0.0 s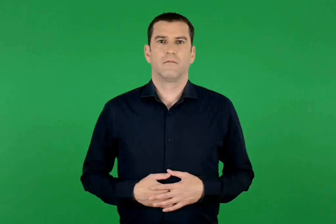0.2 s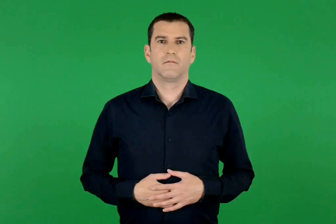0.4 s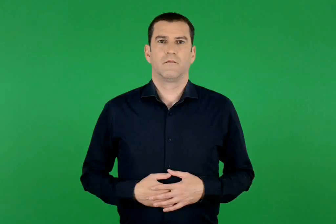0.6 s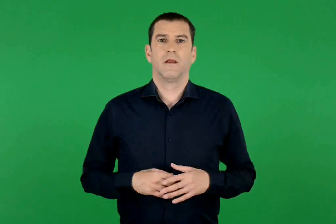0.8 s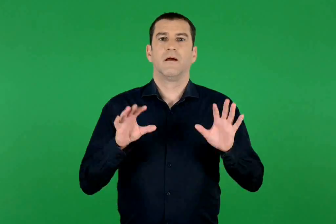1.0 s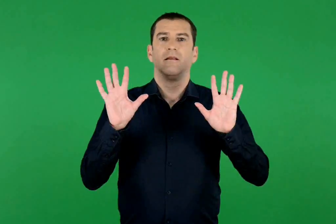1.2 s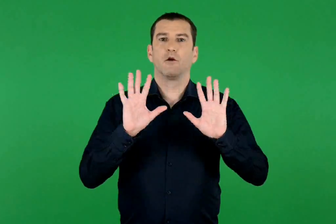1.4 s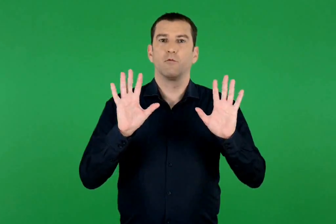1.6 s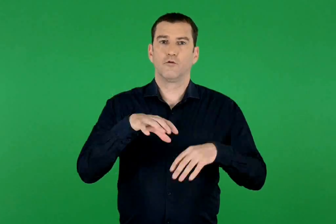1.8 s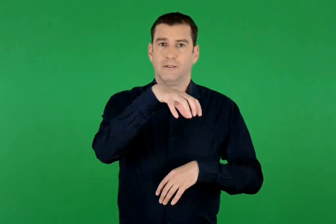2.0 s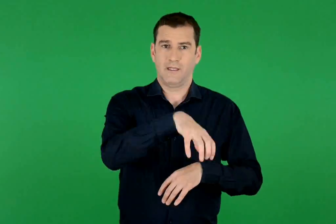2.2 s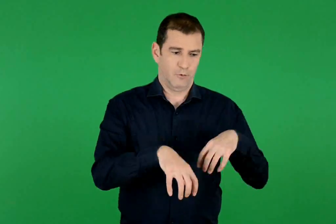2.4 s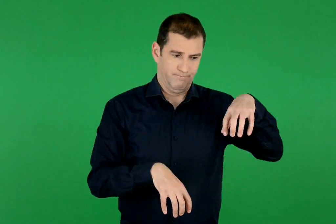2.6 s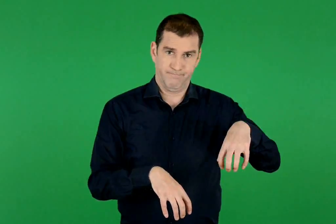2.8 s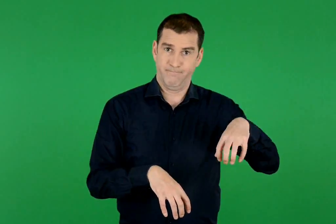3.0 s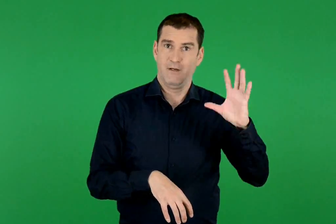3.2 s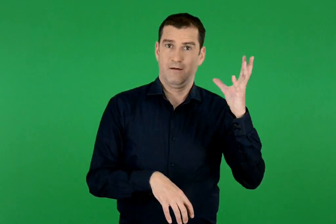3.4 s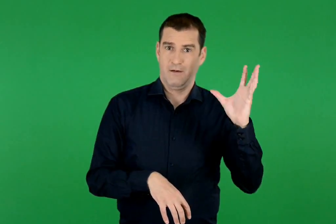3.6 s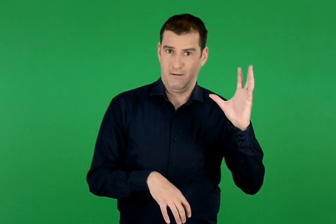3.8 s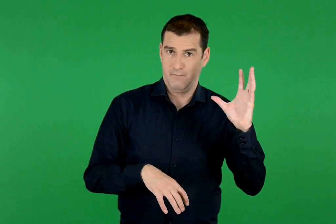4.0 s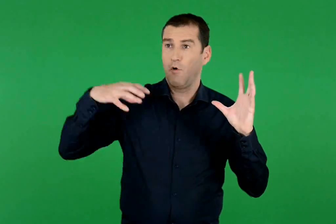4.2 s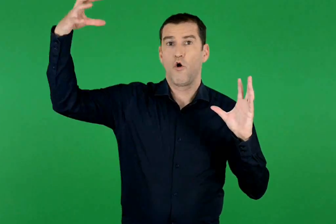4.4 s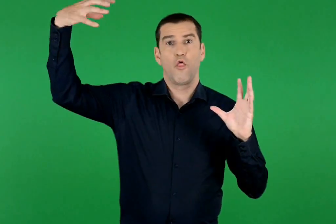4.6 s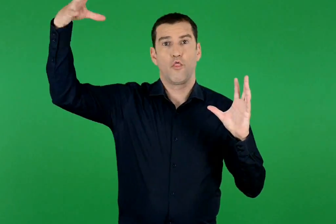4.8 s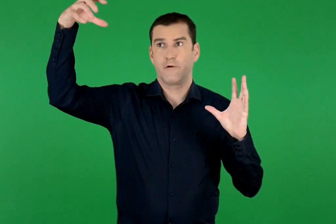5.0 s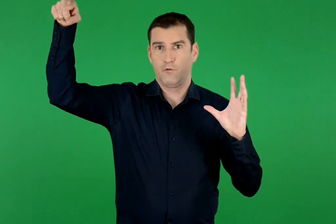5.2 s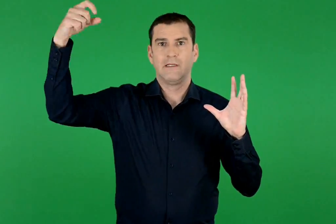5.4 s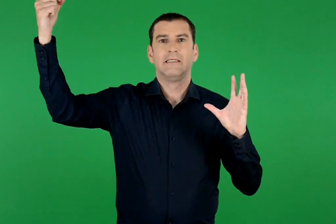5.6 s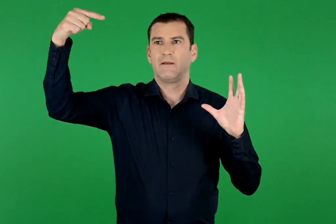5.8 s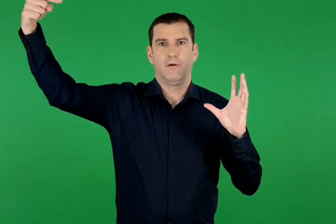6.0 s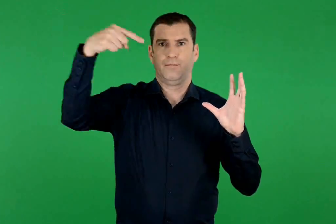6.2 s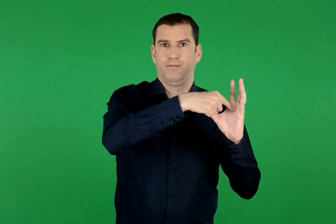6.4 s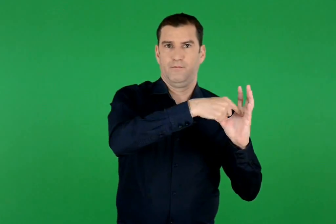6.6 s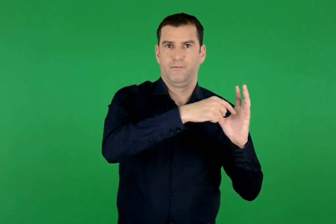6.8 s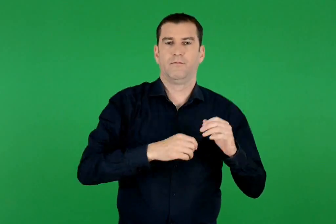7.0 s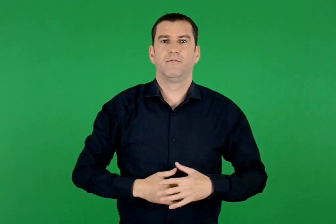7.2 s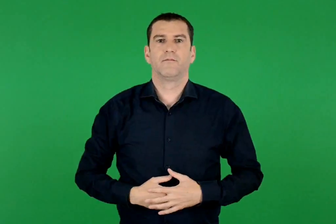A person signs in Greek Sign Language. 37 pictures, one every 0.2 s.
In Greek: ο δορυφόρος στέλνει το σήμα στην κεραία του τηλεοπτικού σταθμού
